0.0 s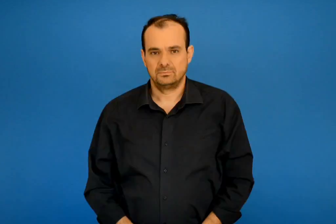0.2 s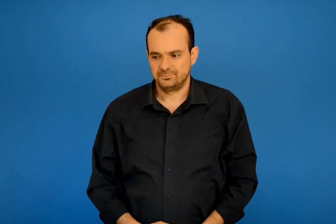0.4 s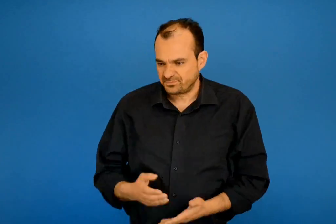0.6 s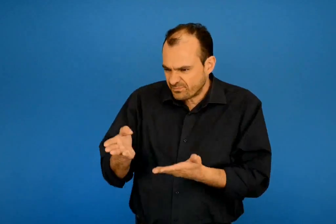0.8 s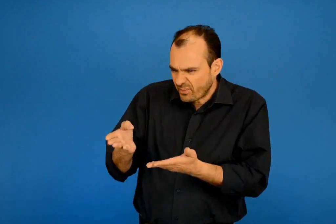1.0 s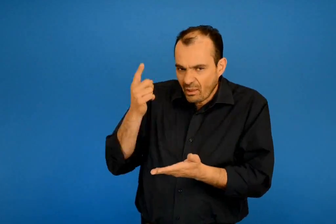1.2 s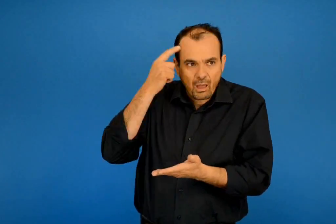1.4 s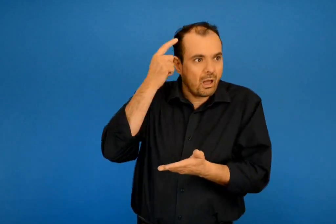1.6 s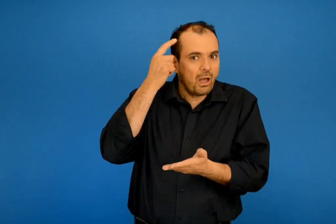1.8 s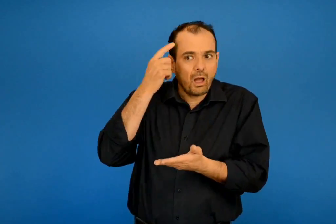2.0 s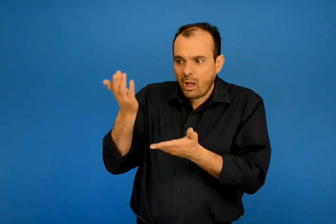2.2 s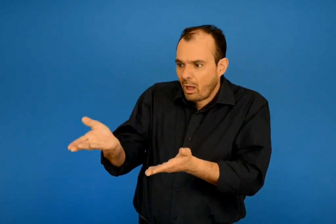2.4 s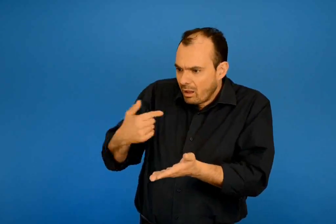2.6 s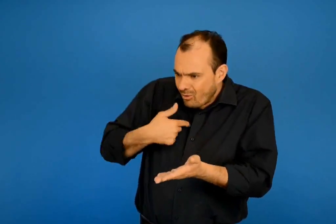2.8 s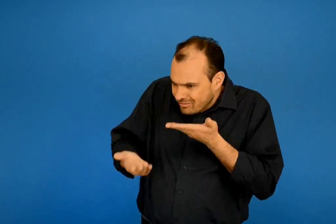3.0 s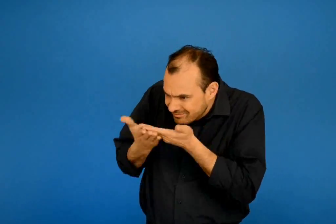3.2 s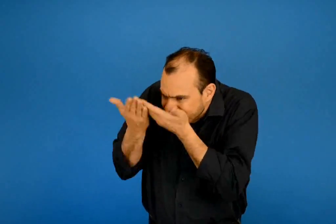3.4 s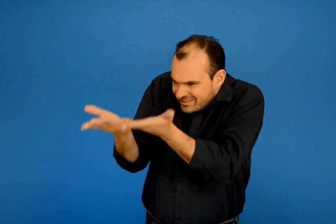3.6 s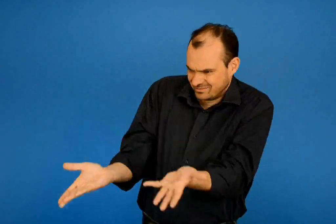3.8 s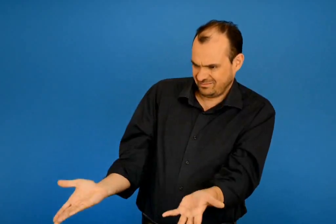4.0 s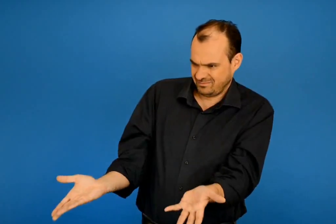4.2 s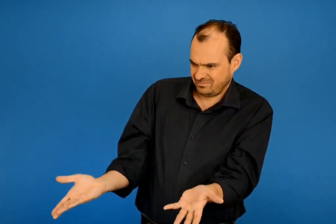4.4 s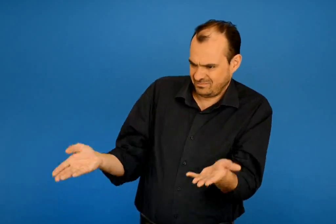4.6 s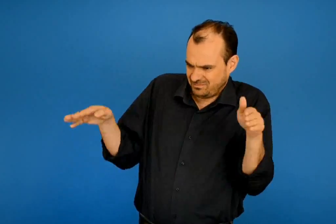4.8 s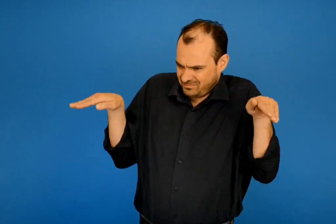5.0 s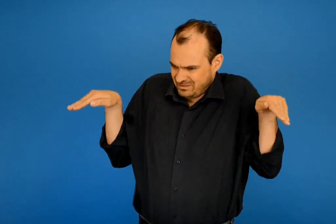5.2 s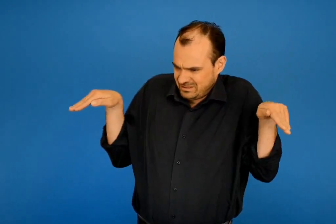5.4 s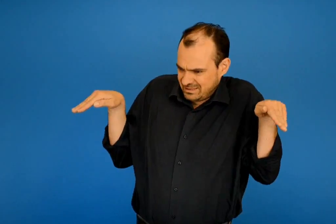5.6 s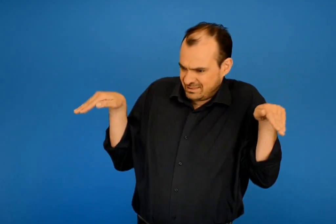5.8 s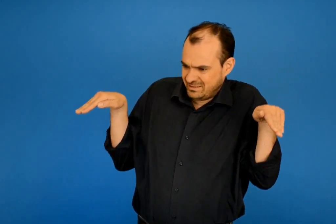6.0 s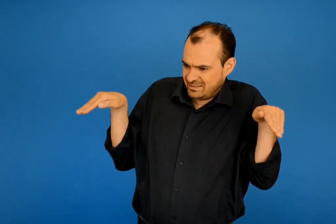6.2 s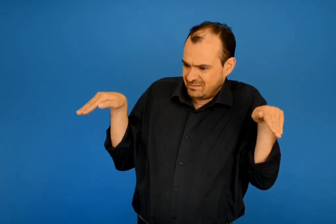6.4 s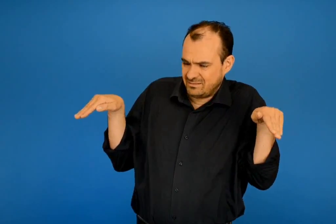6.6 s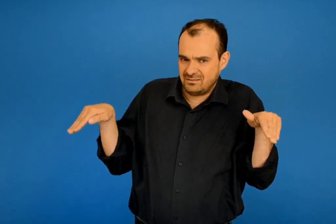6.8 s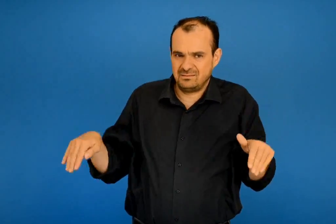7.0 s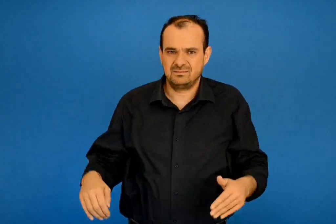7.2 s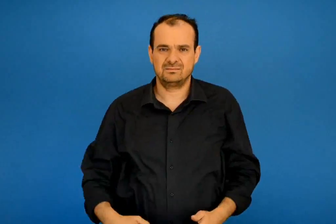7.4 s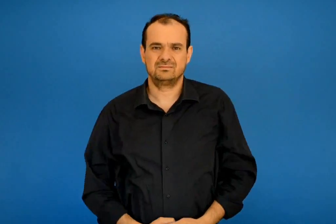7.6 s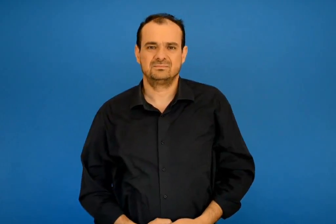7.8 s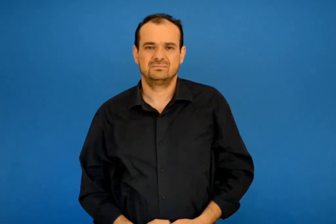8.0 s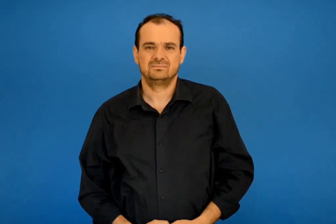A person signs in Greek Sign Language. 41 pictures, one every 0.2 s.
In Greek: μην είσαι ανόητος έλα θα σε βοηθήσω
